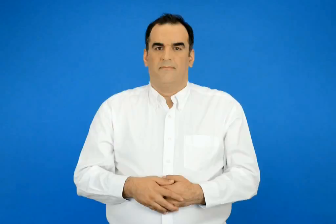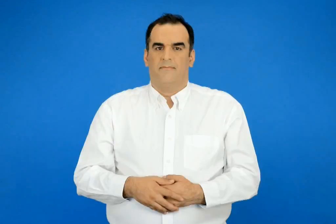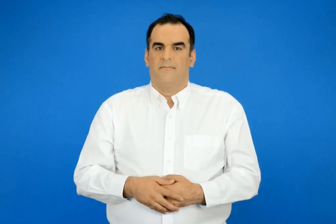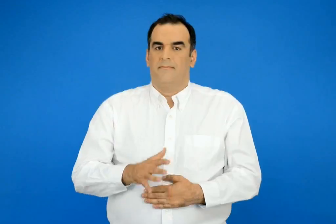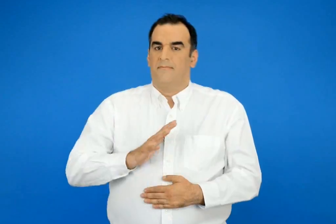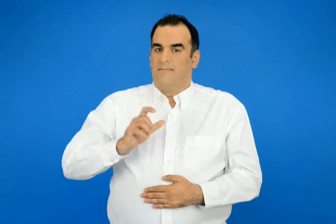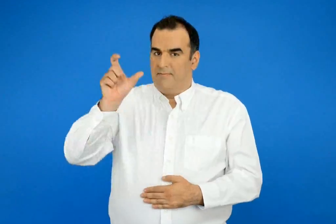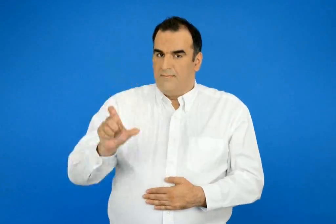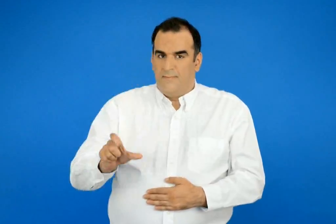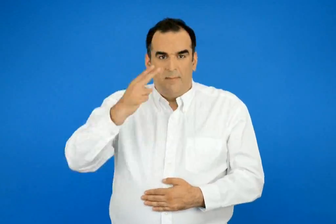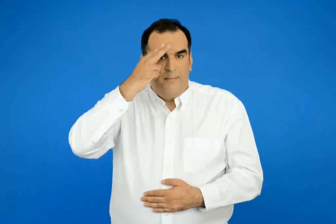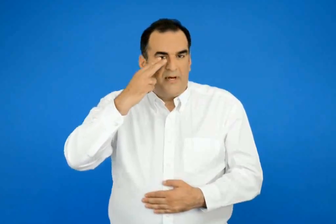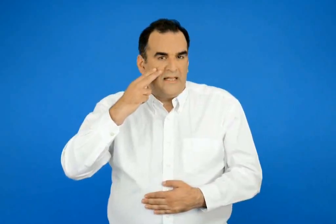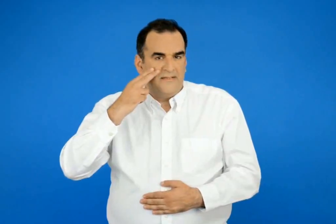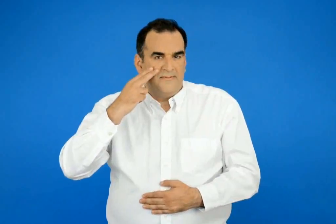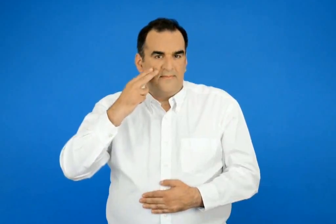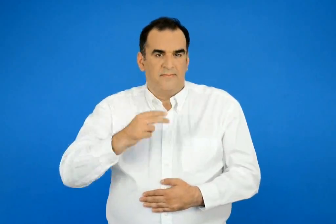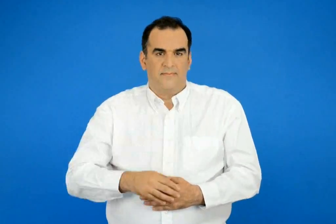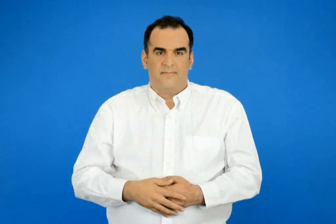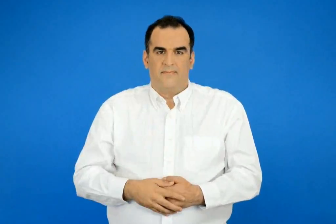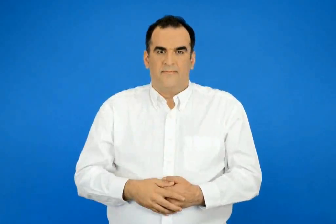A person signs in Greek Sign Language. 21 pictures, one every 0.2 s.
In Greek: πειρατής
